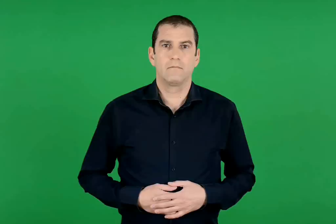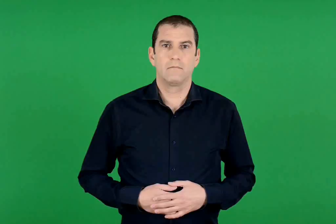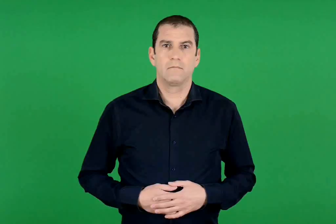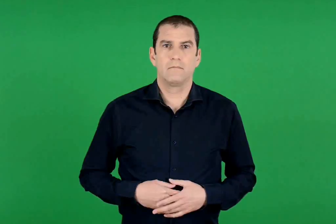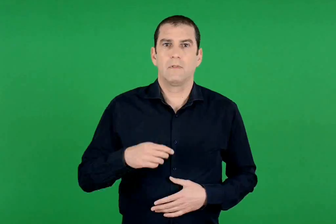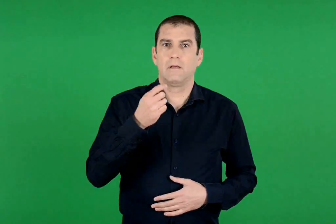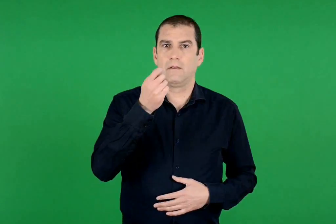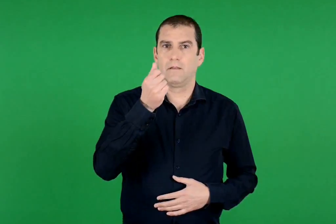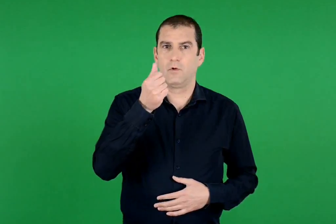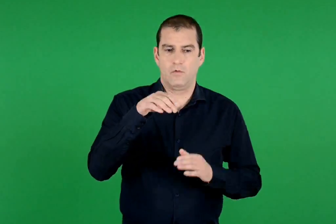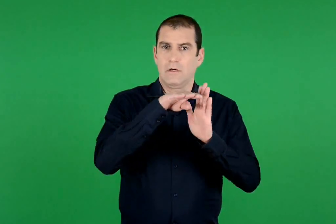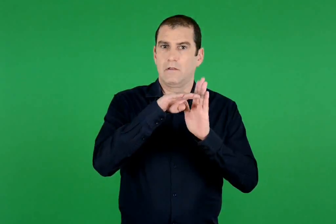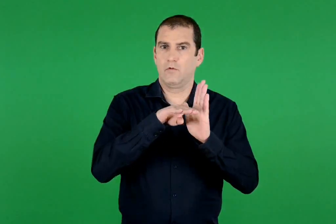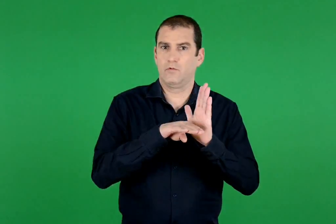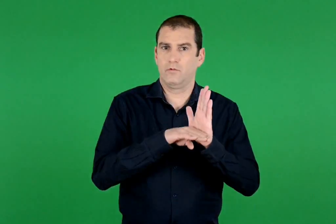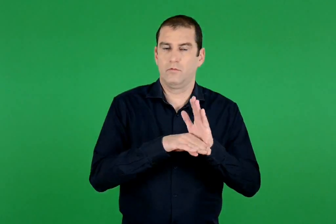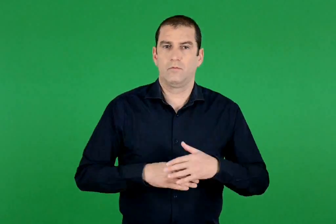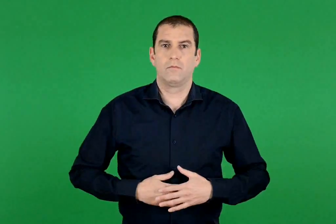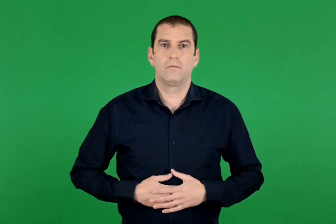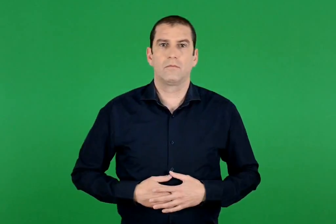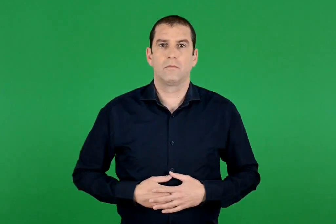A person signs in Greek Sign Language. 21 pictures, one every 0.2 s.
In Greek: τιμοκατάλογος
